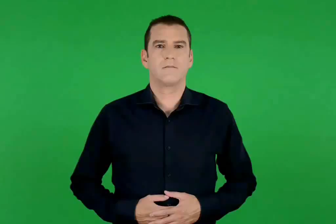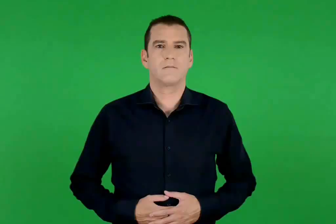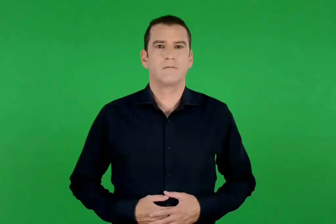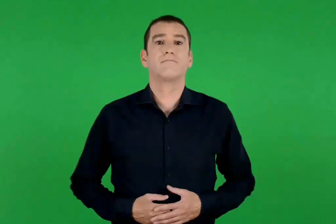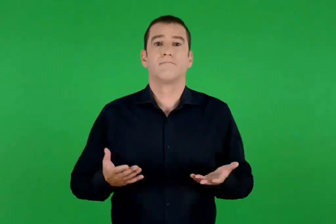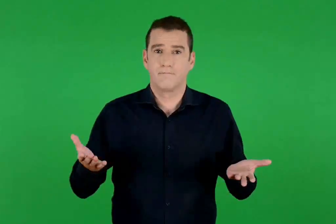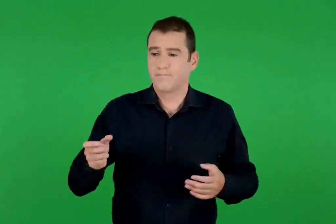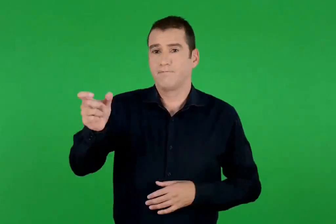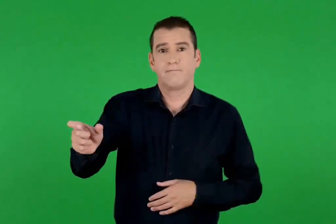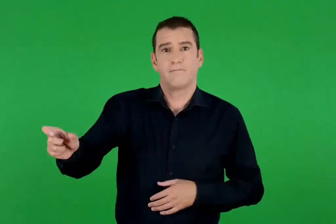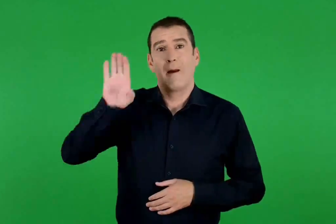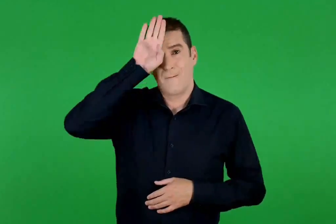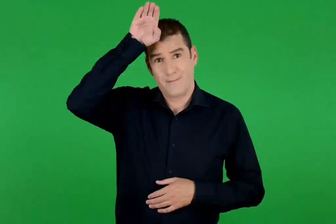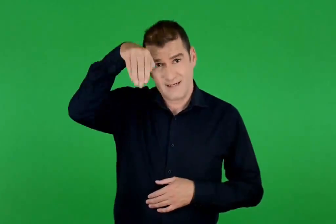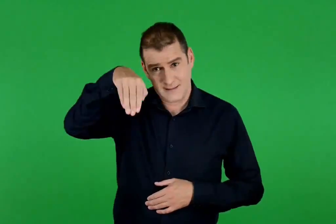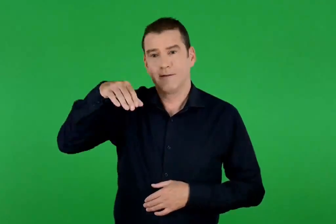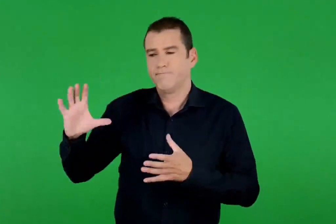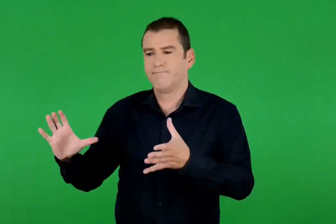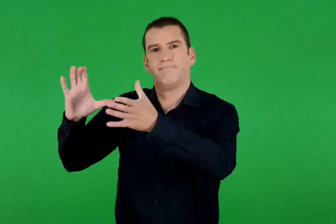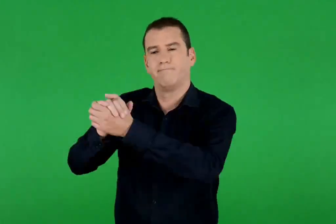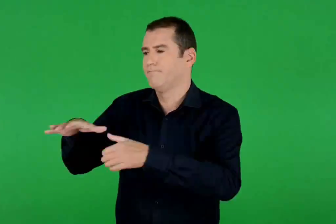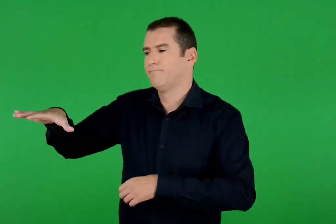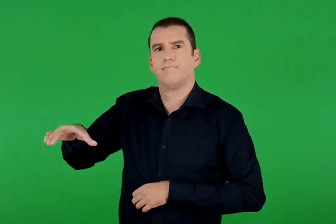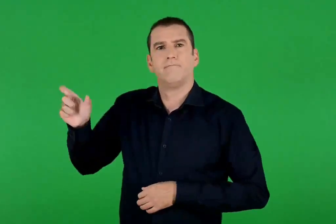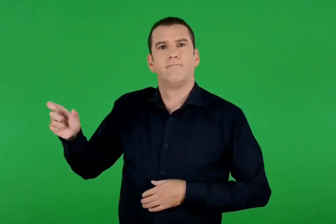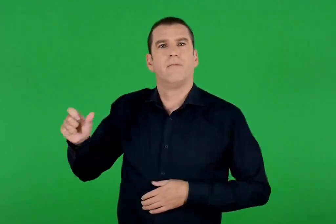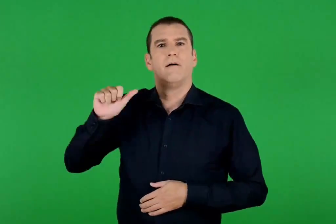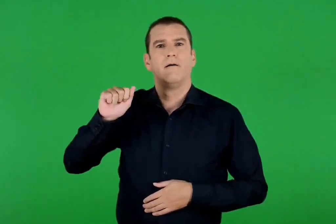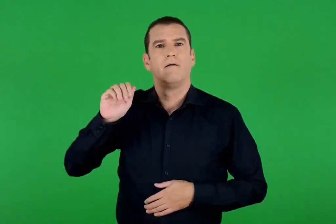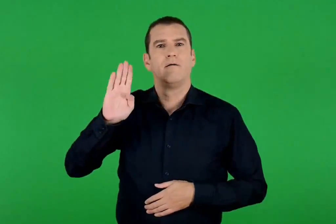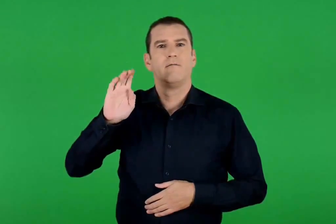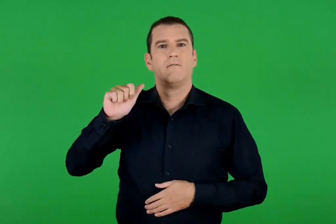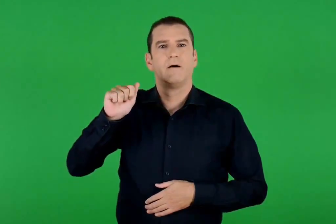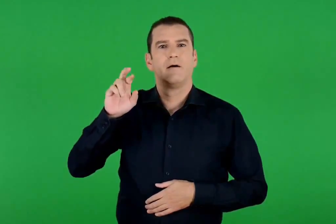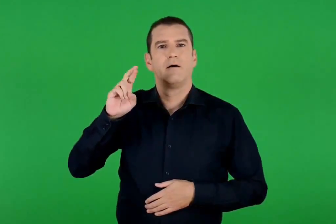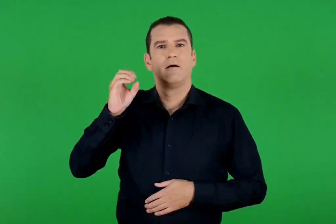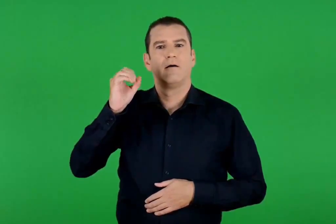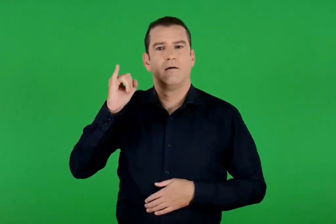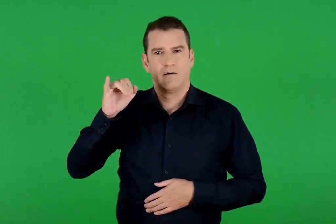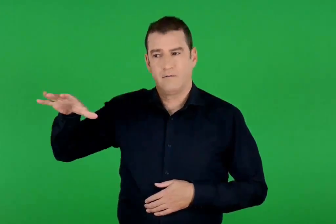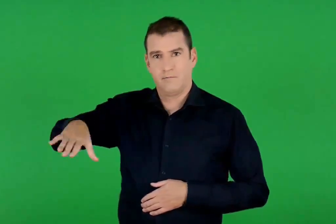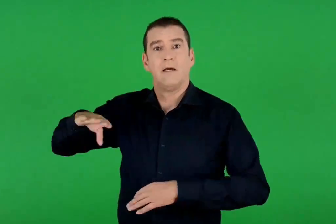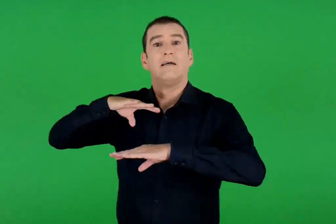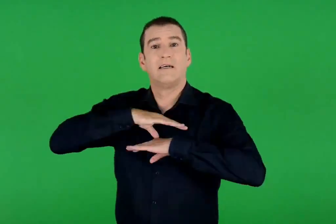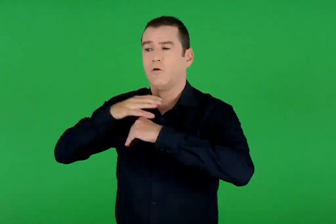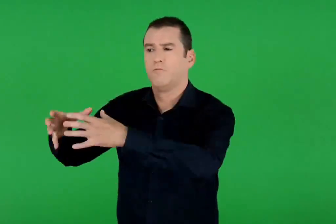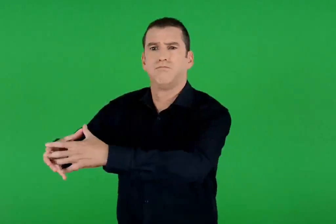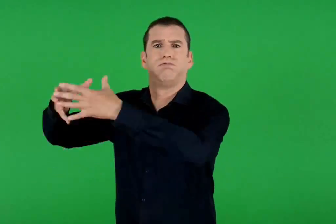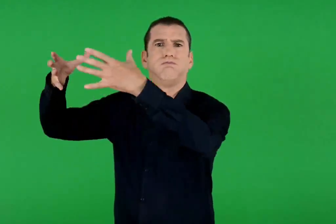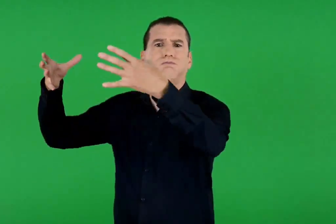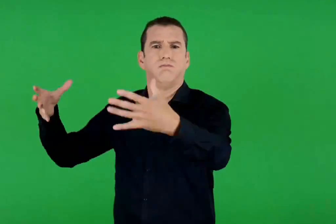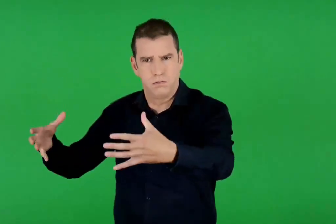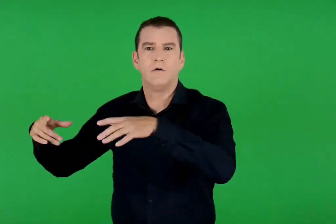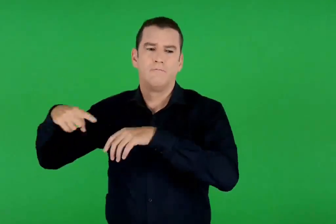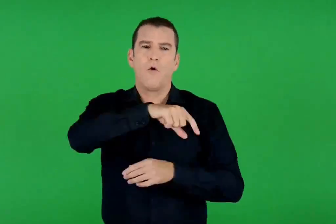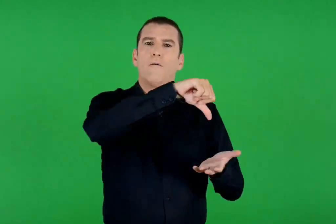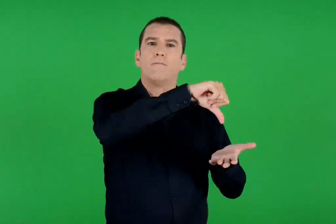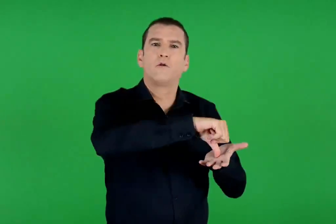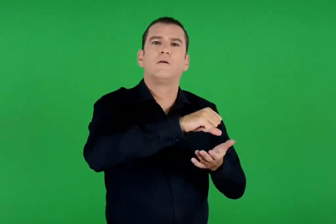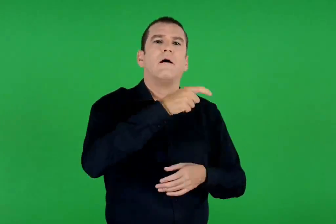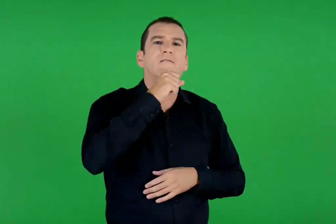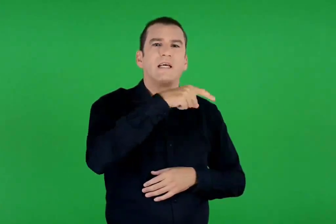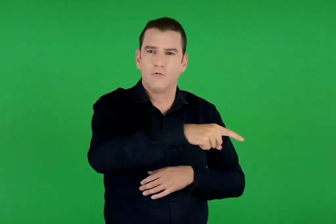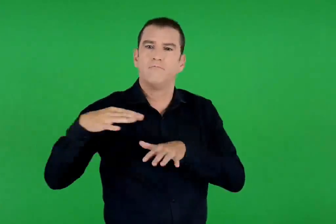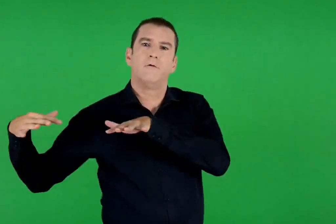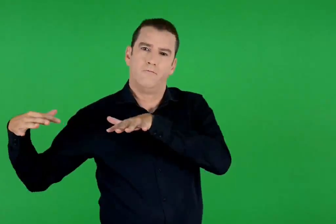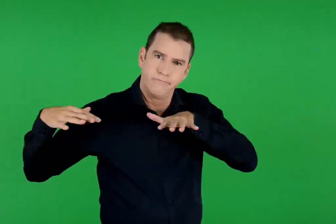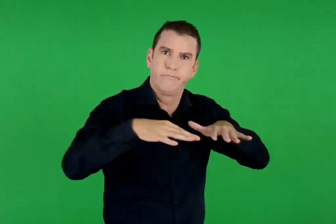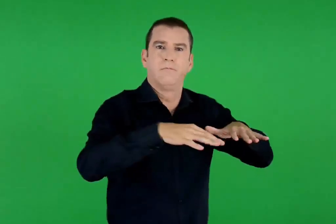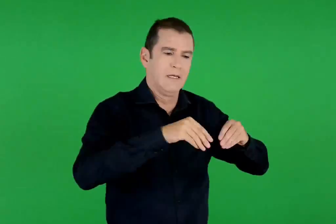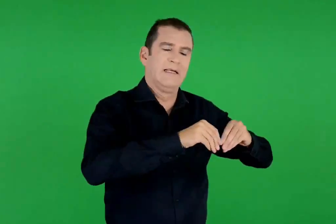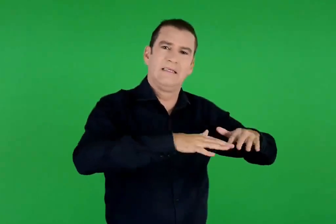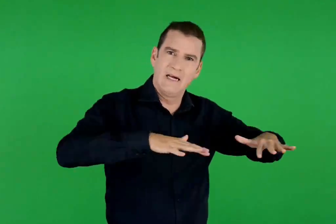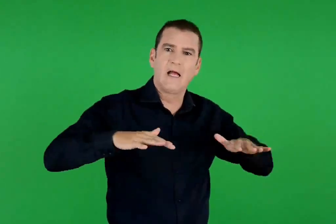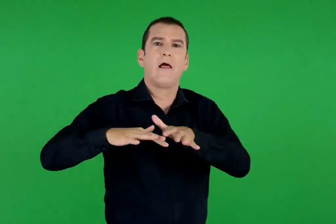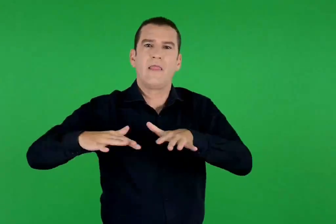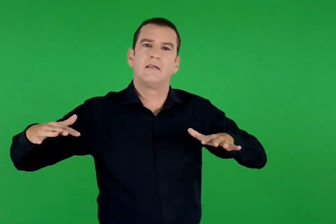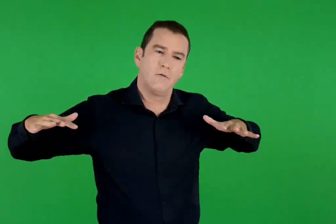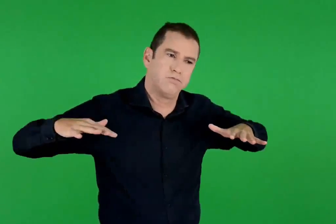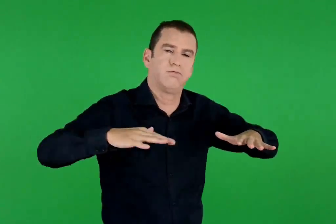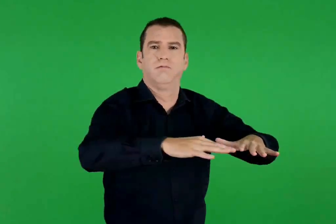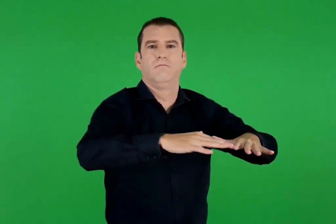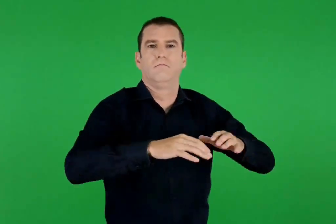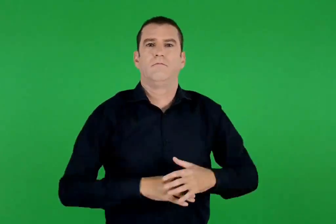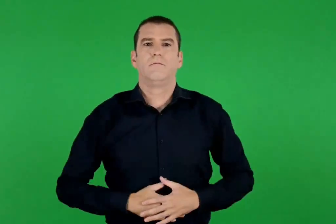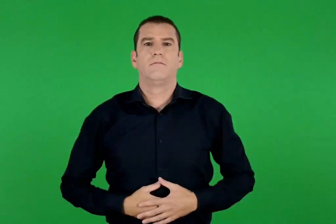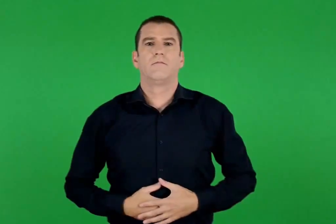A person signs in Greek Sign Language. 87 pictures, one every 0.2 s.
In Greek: τότε οι πέρσες συμμάχησαν με τους αβάρους και με πολυάριθμο στρατό πολιόρκησαν την πρωτεύουσα του βυζαντίου από στεριά και θάλασσα
